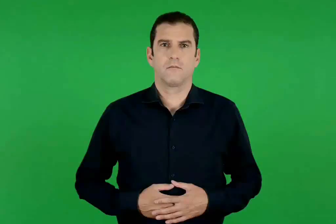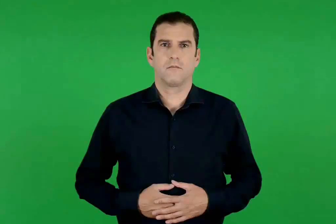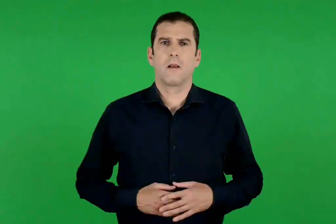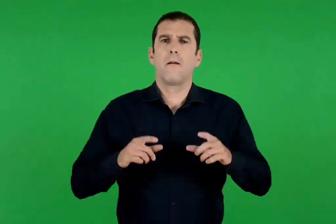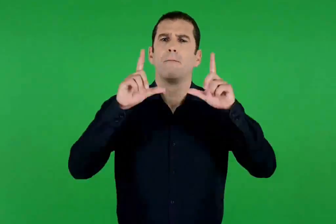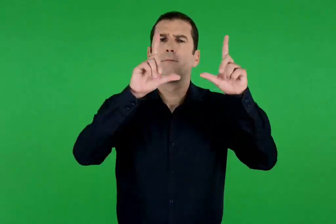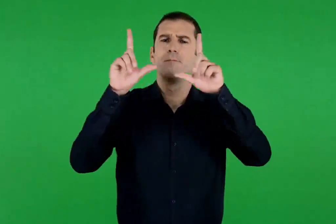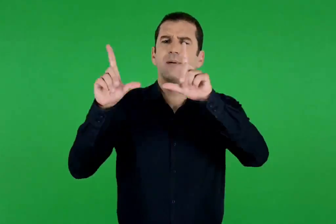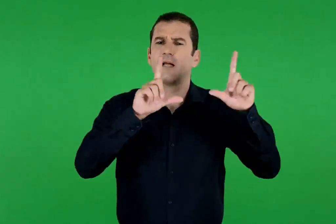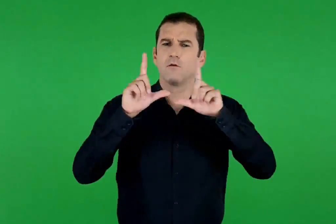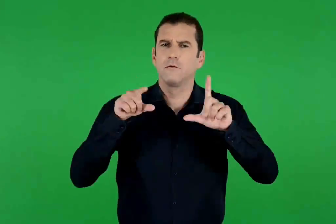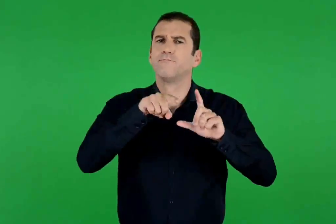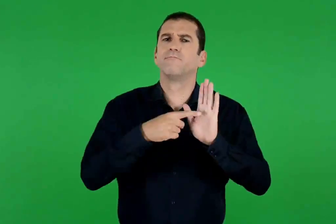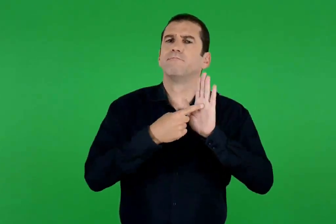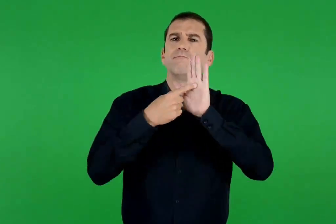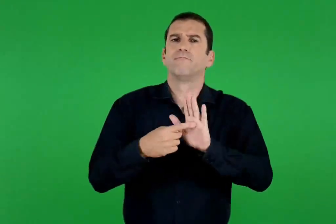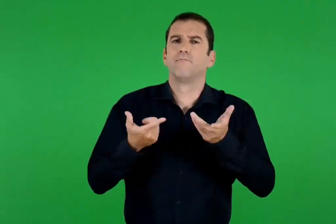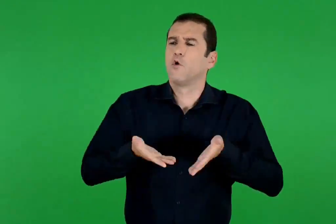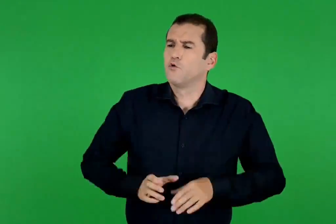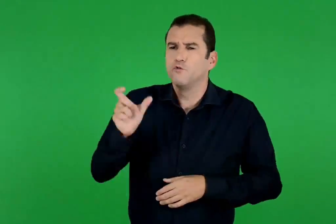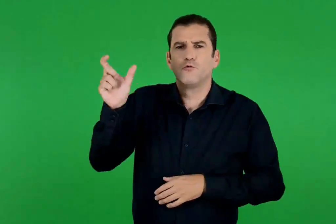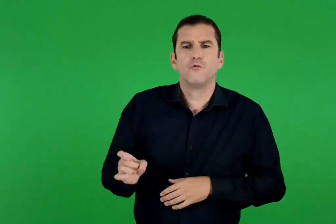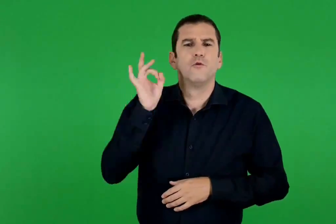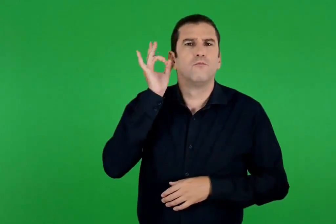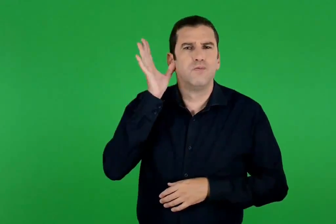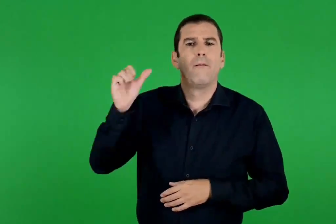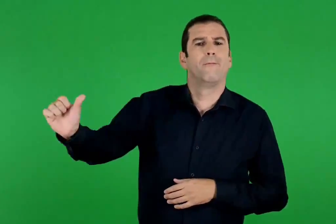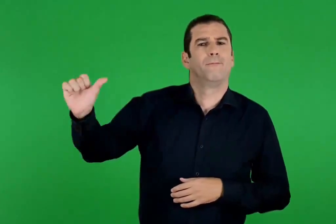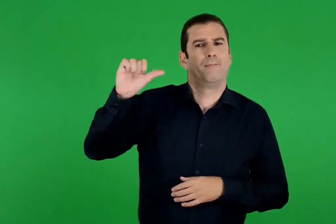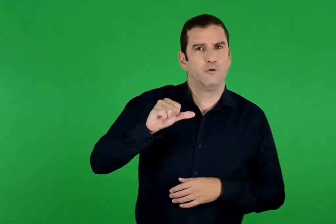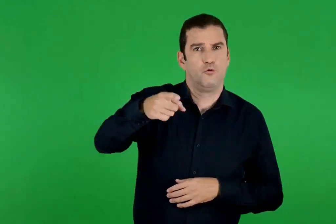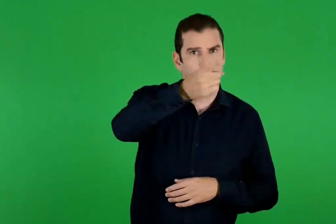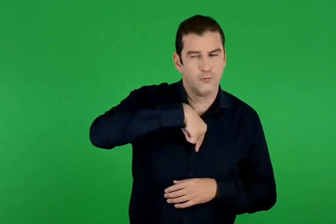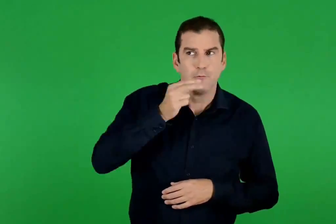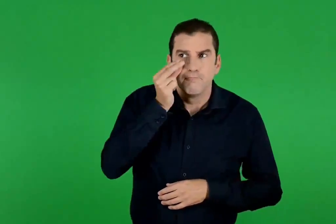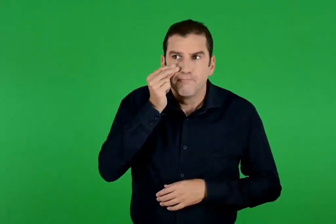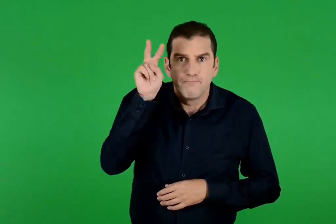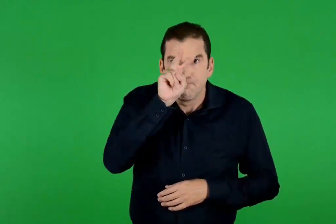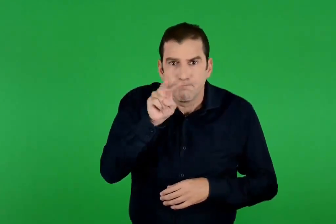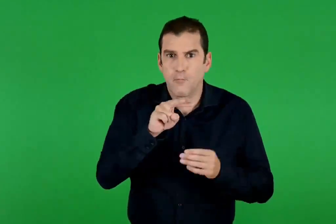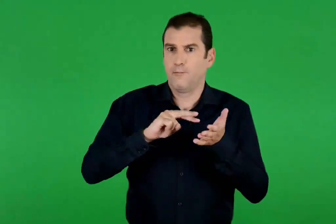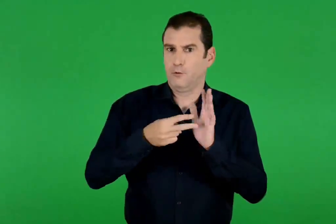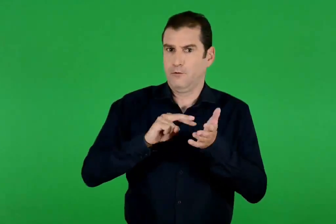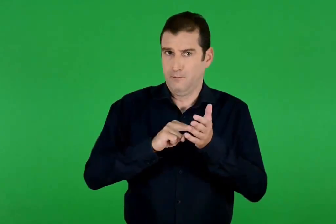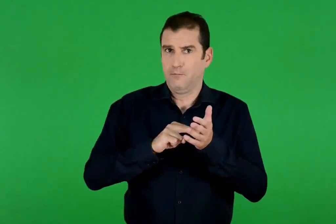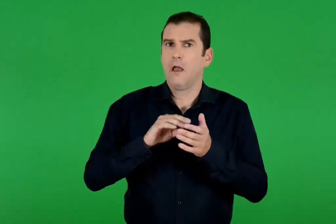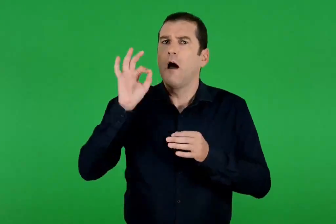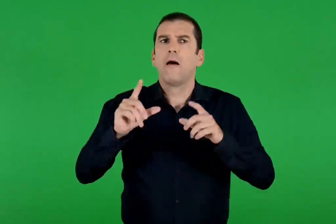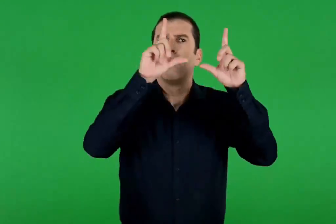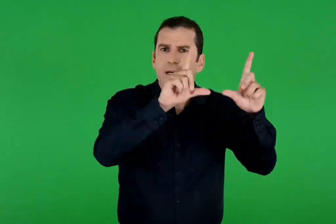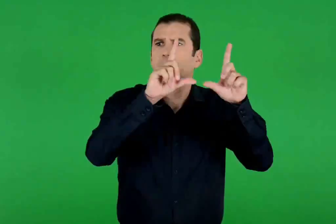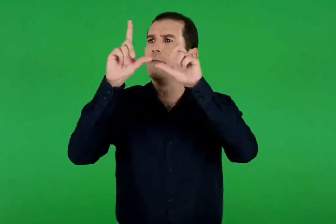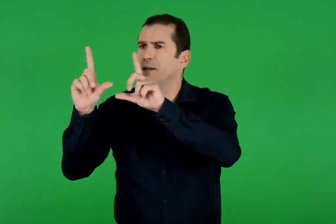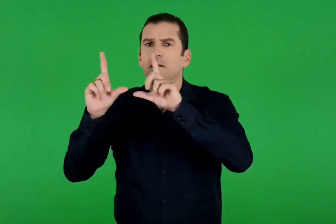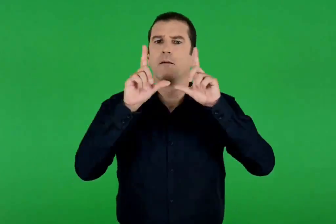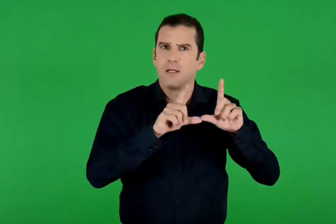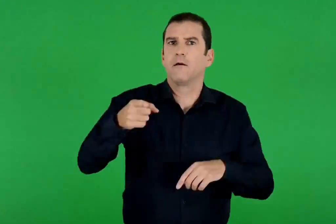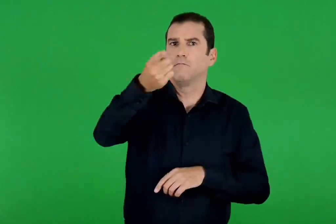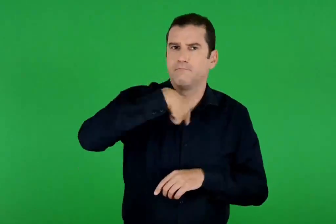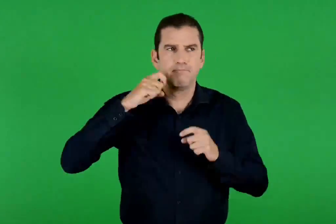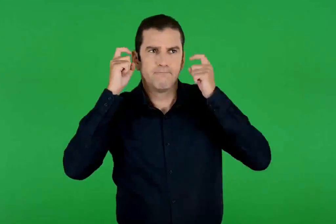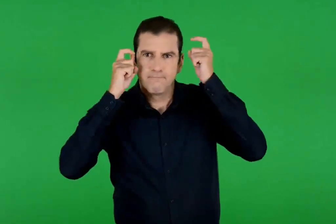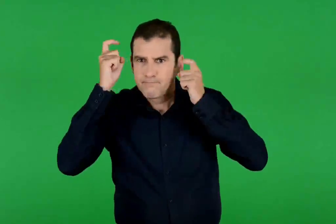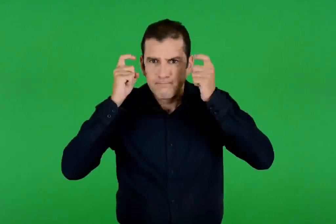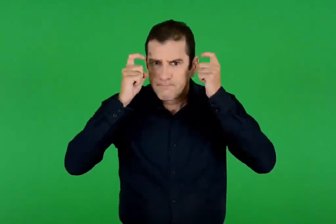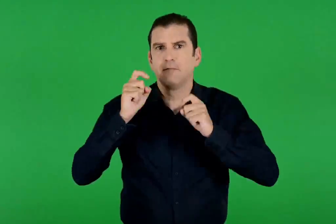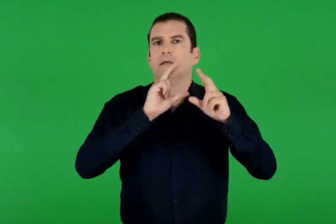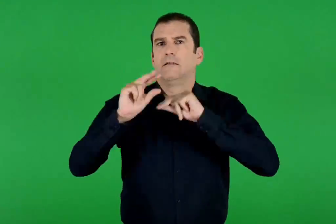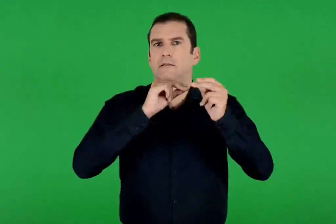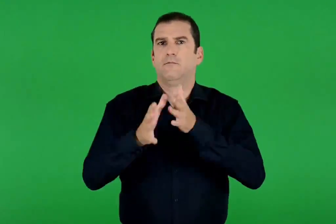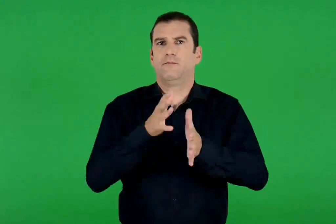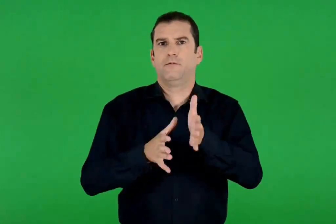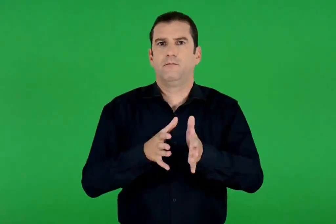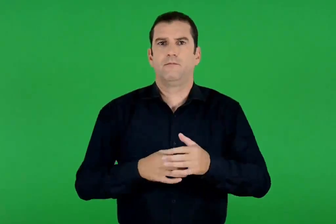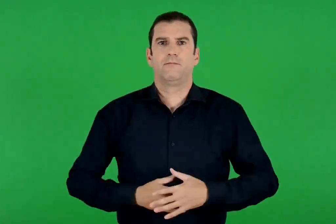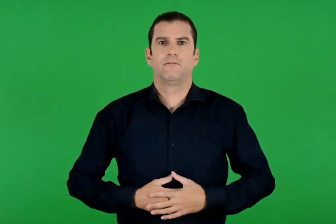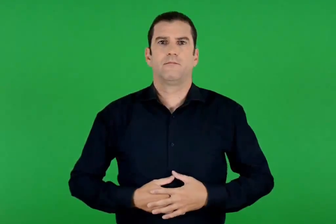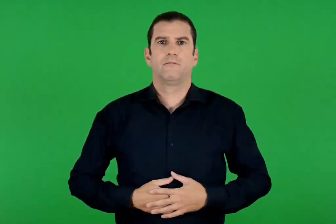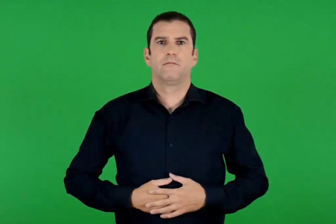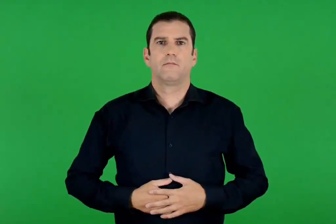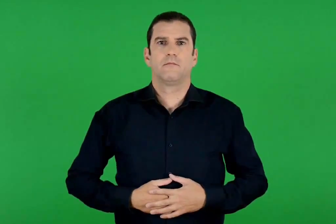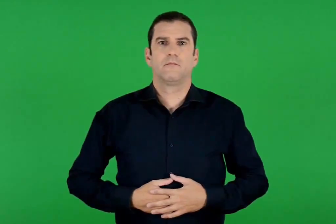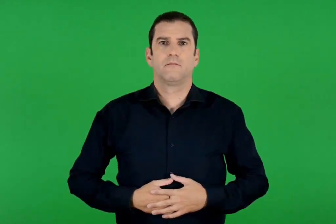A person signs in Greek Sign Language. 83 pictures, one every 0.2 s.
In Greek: παρατηρούμε προσεκτικά τους πίνακες που απεικονίζουν την επιστροφή του ασώτου γιου. σκεφτόμαστε και συζητάμε για τον καθένα από αυτούς
